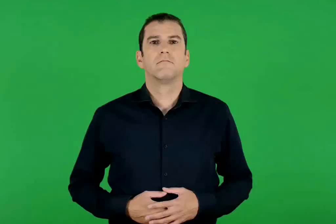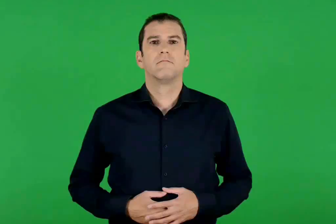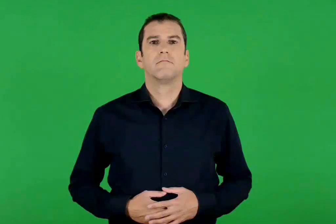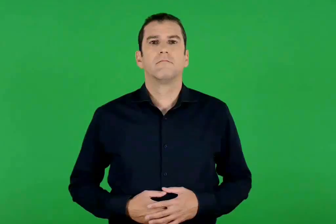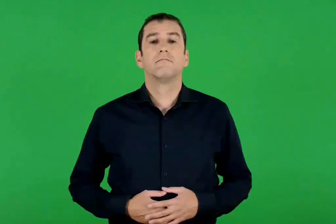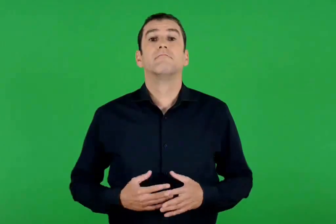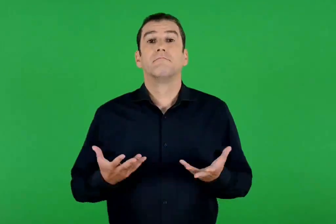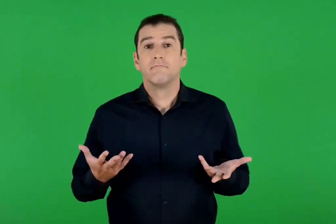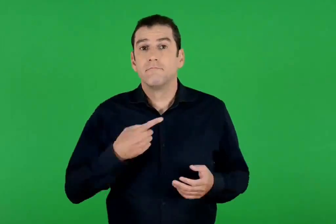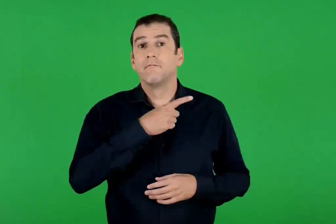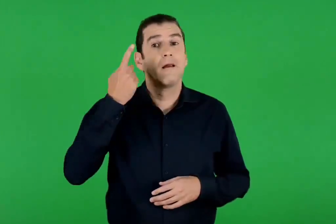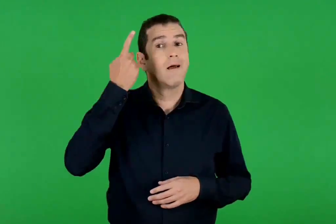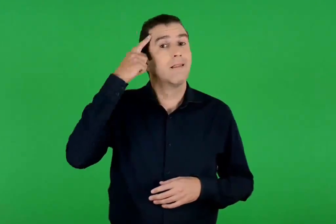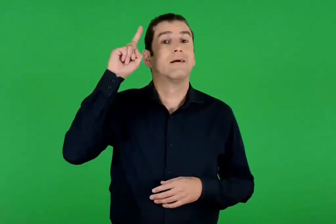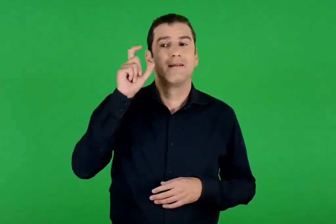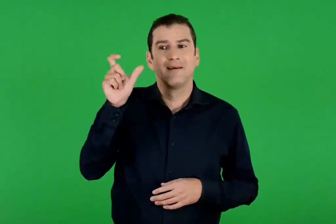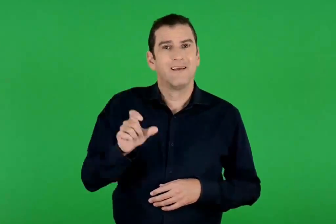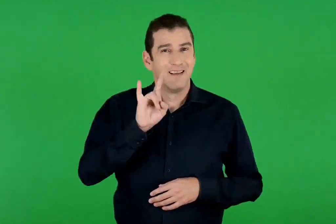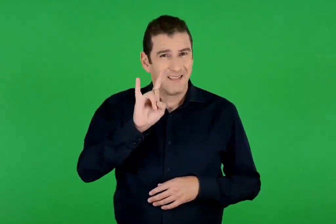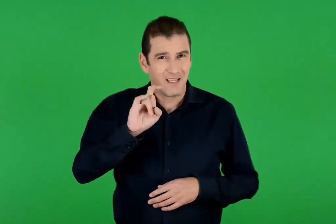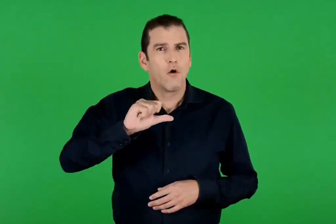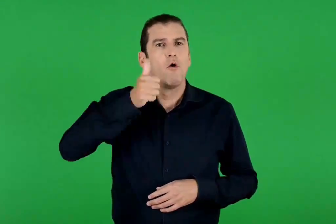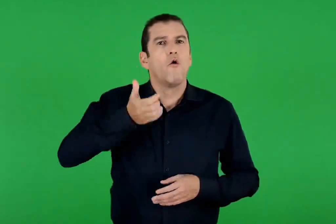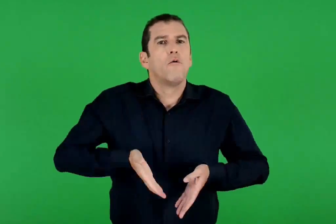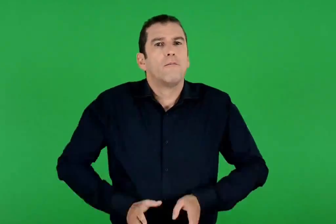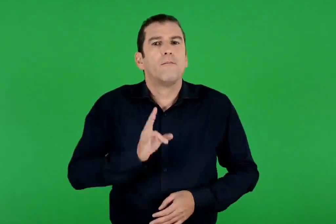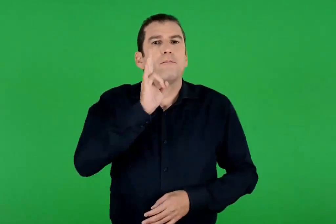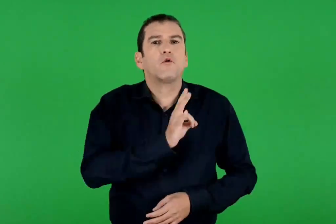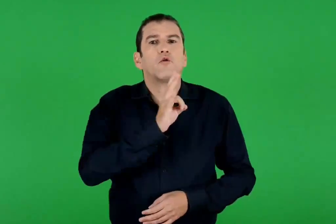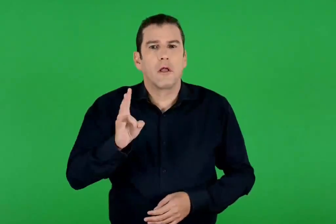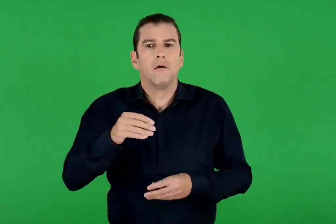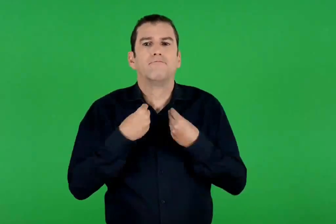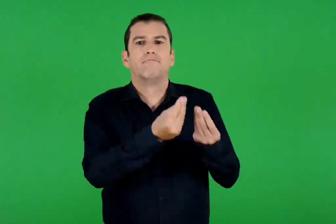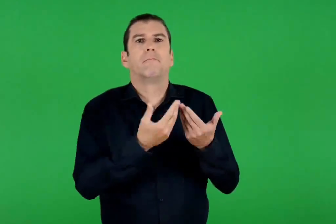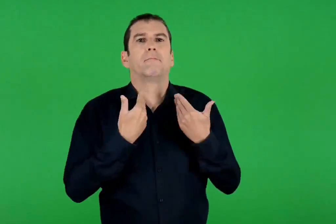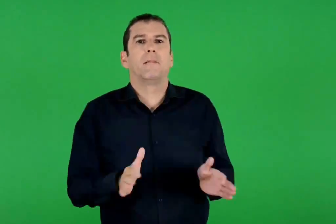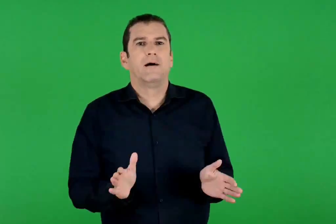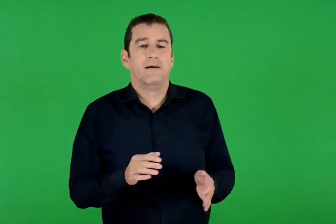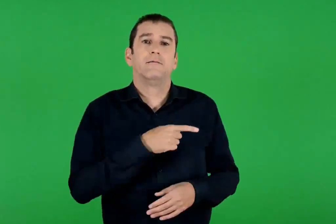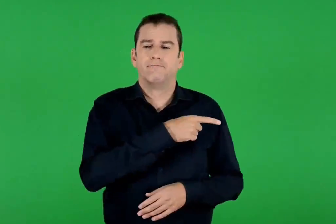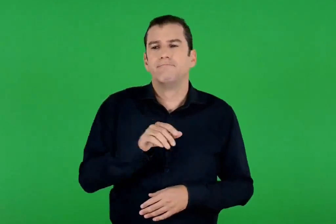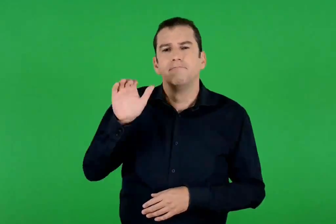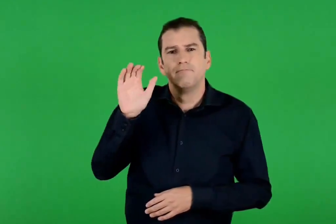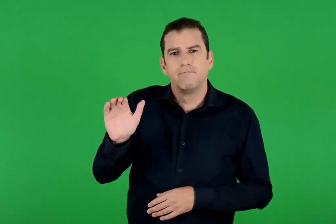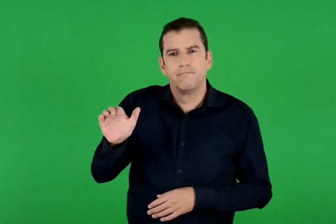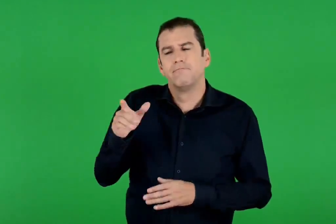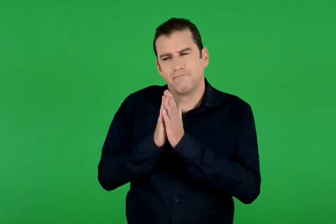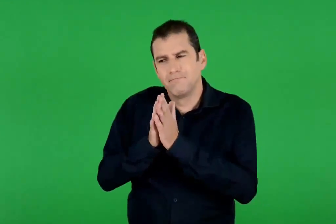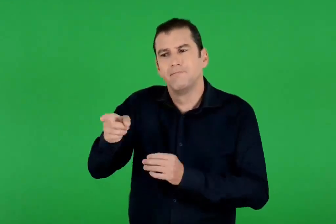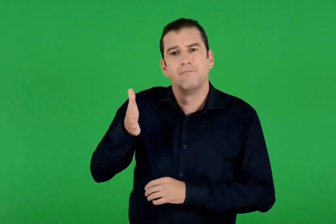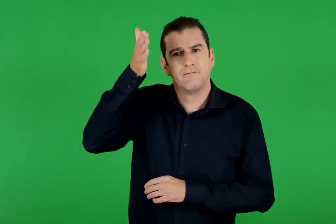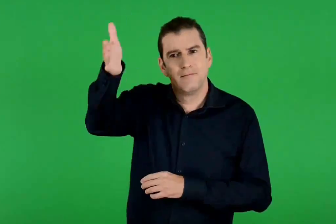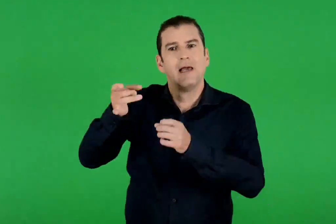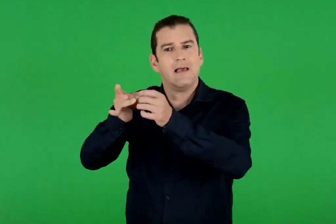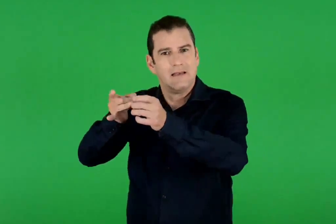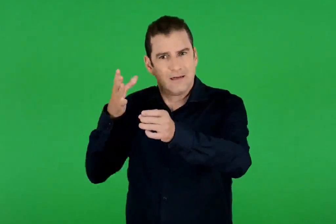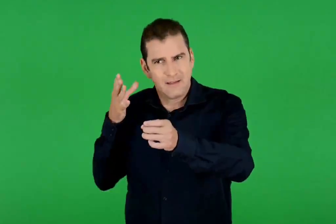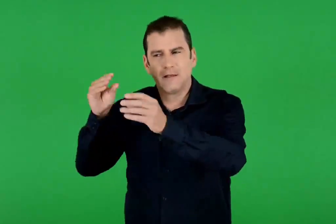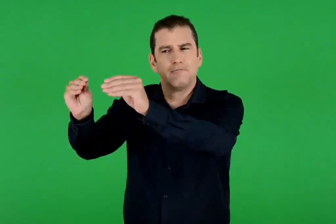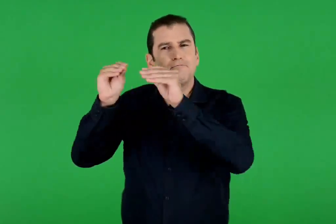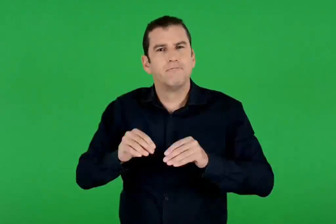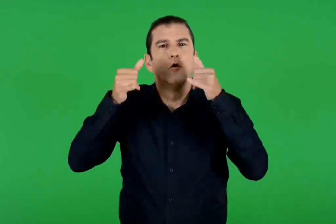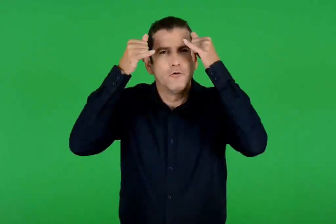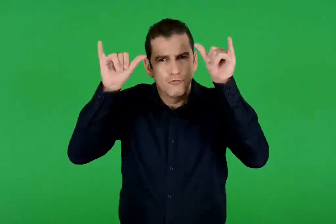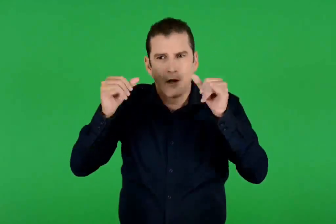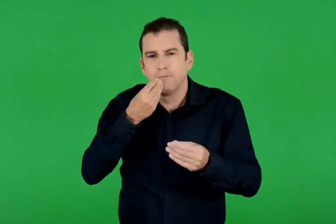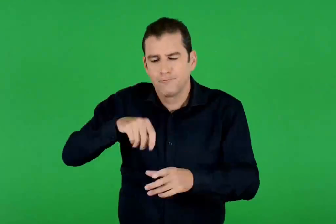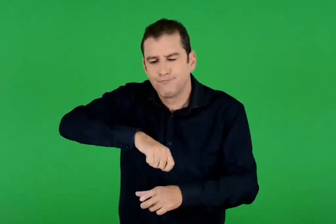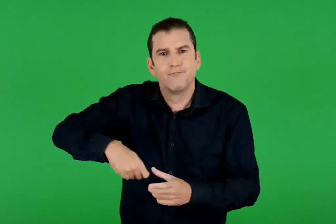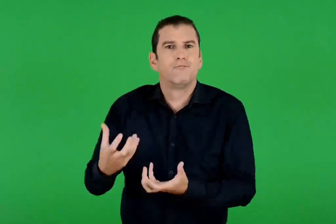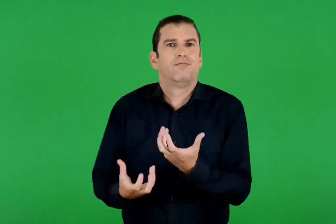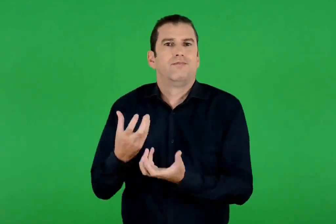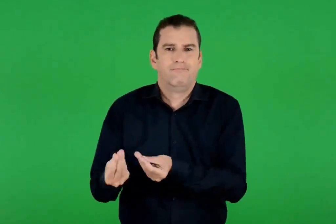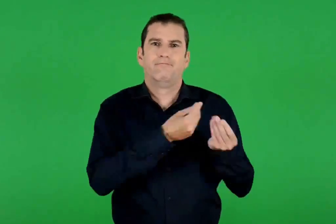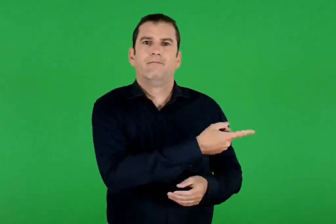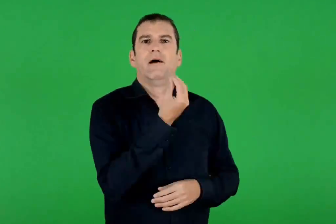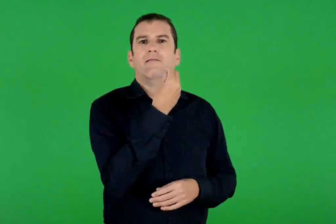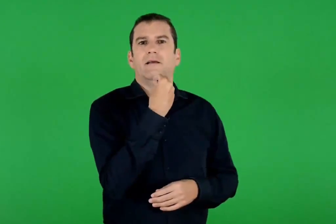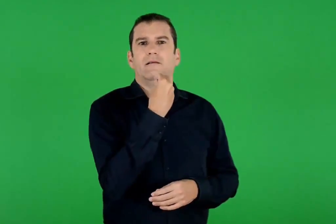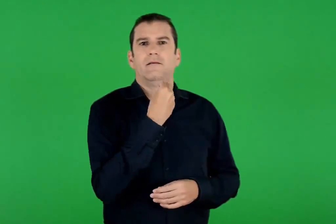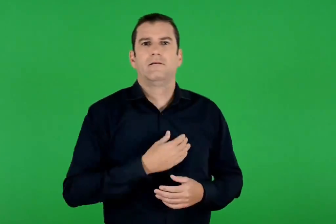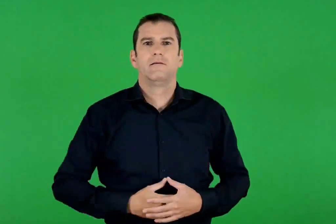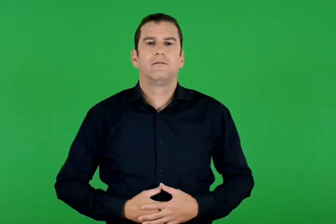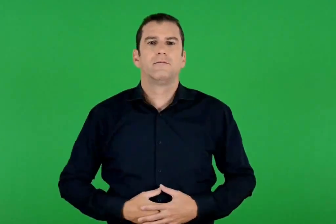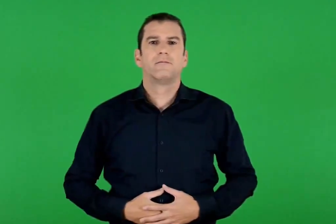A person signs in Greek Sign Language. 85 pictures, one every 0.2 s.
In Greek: δεν ήξερε βέβαια πως είχε πουλήσει τα πρωτοτόκια. του ζήτησε , λοιπόν , να πάει για κυνήγι και να του μαγειρέψει να φάει από τα ζώα που θα έφερνε
